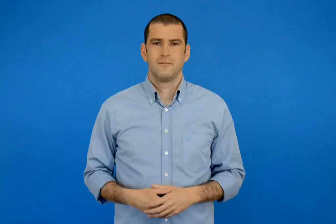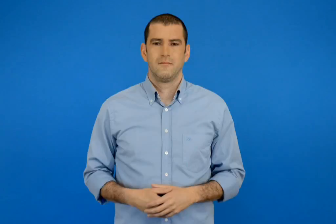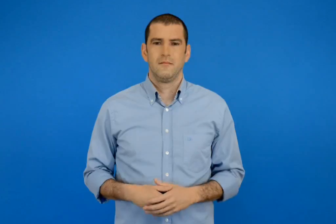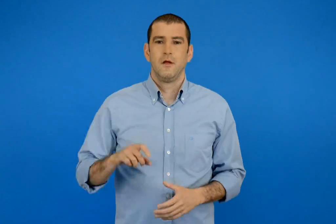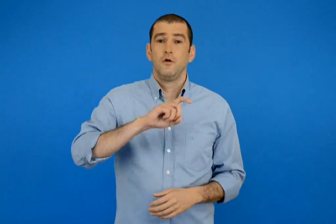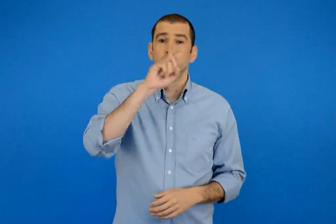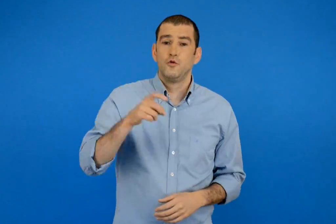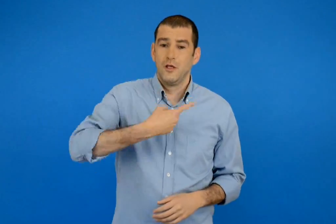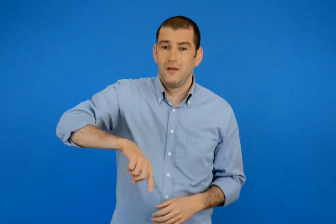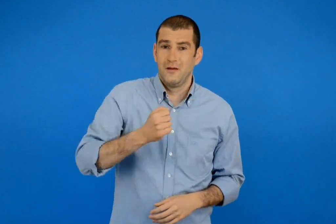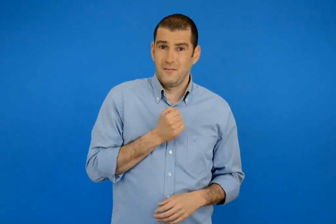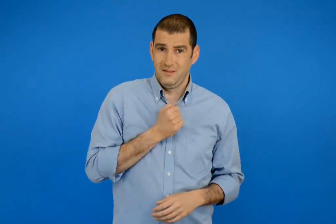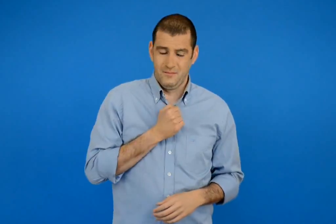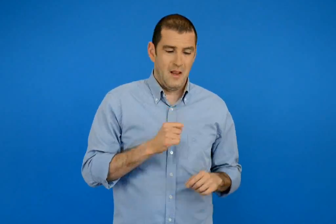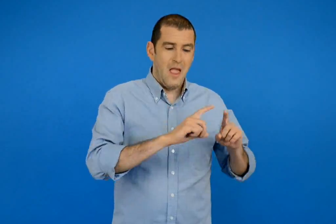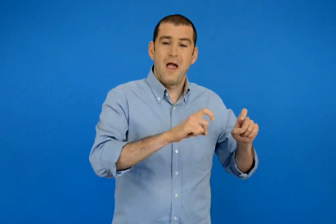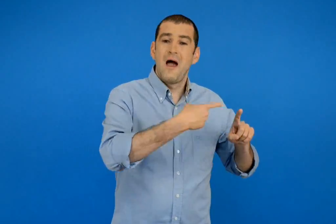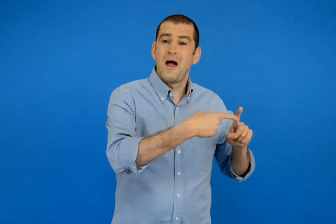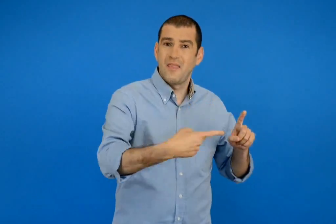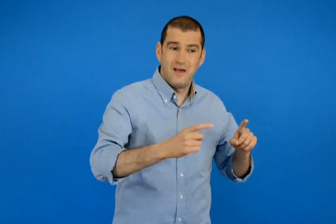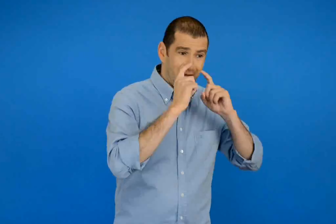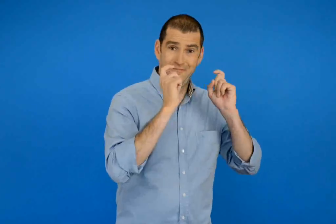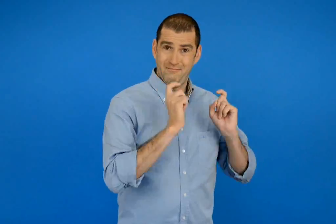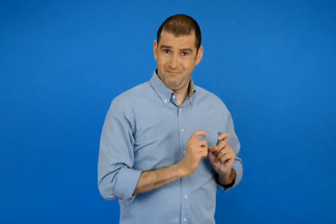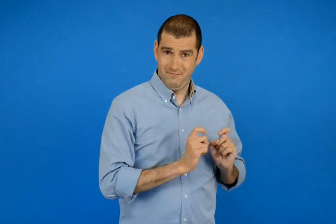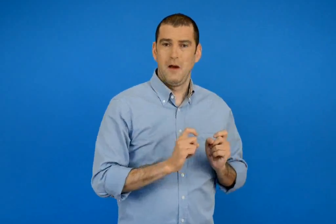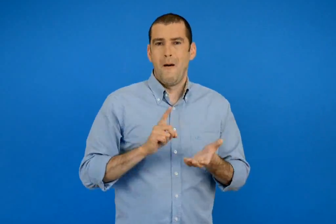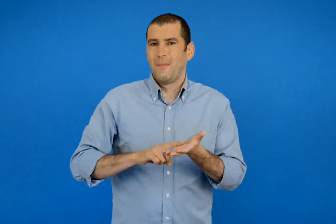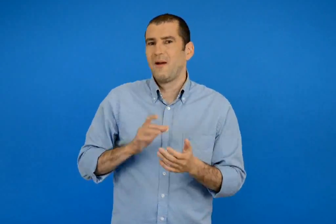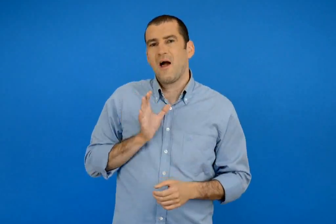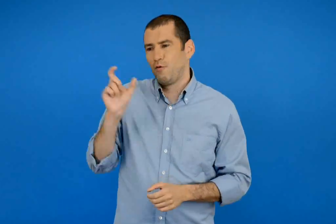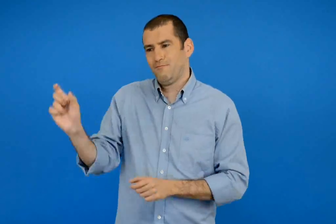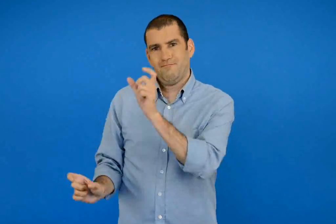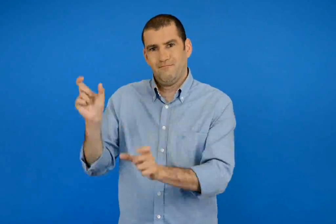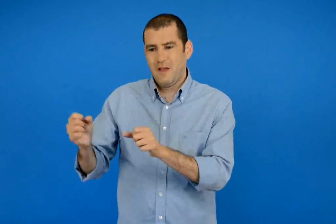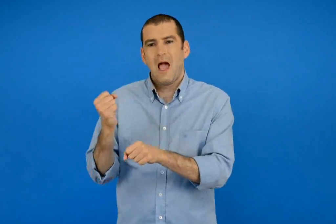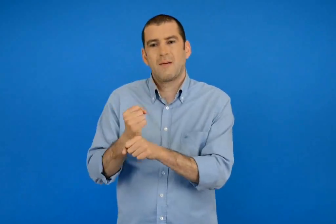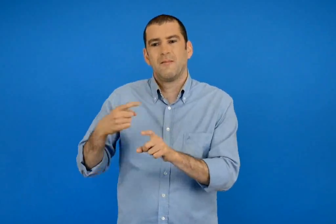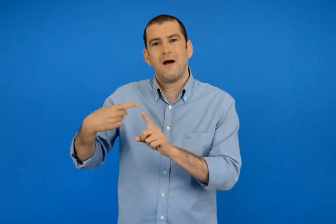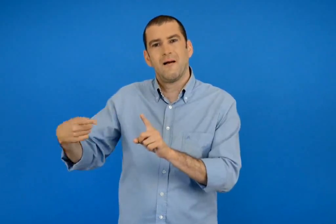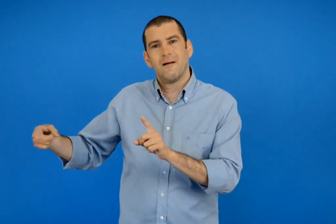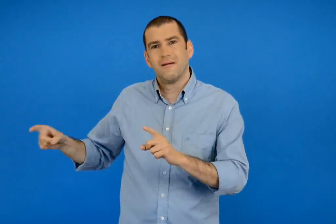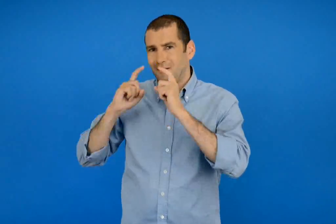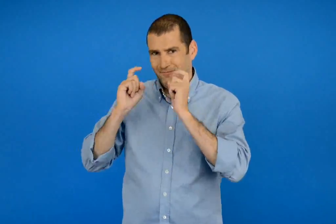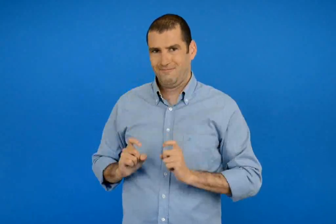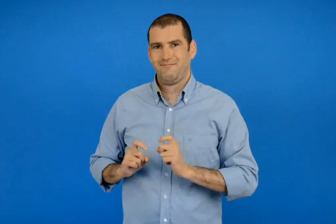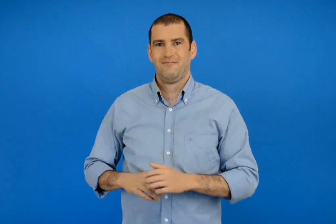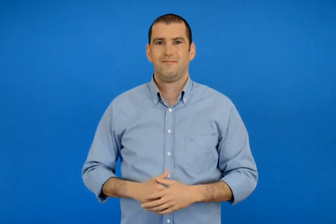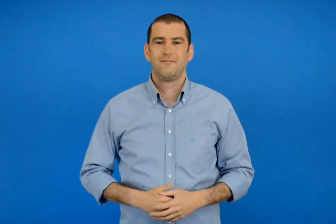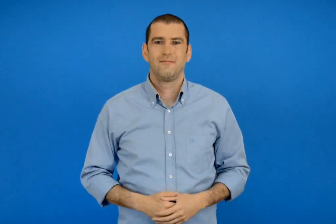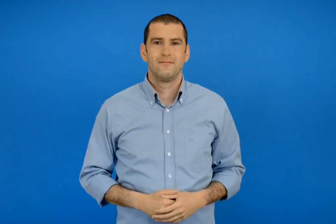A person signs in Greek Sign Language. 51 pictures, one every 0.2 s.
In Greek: για να έχουμε τα απαραίτητα αγαθά στη ζωή µας πολλοί άνθρωποι χρειάζεται να κάνουν διαφορετικά επαγγέλματα
